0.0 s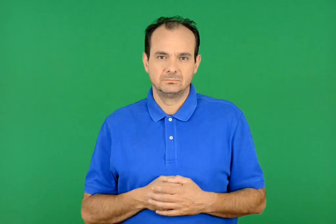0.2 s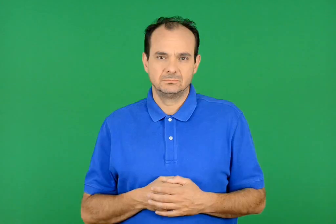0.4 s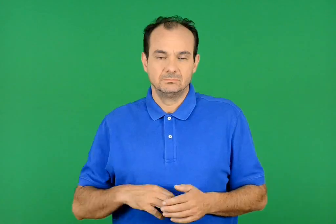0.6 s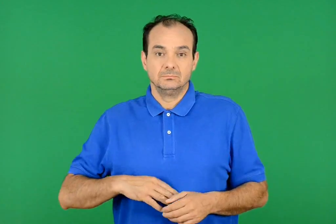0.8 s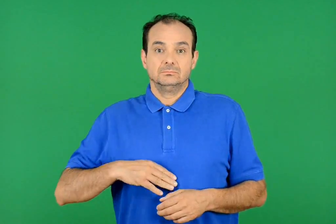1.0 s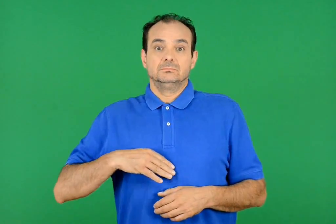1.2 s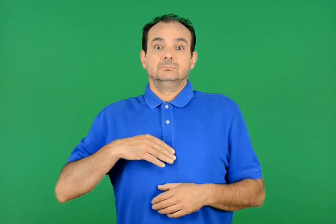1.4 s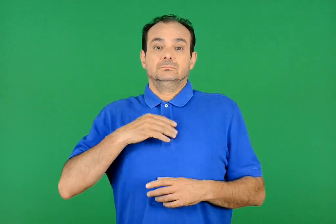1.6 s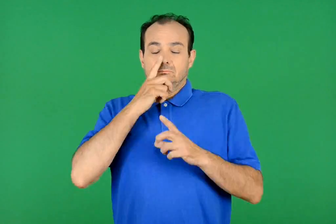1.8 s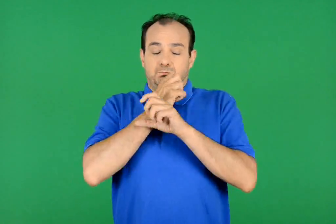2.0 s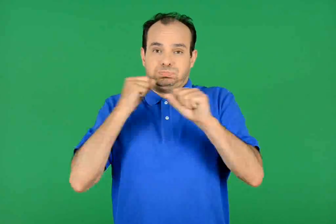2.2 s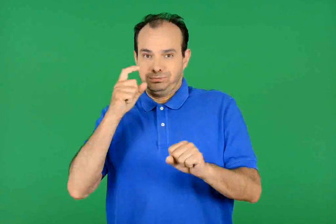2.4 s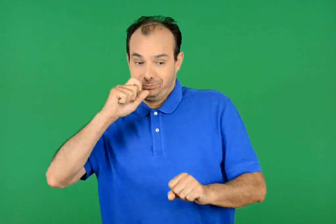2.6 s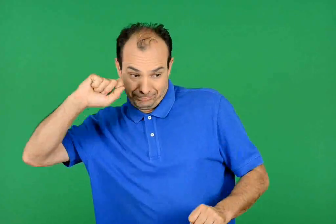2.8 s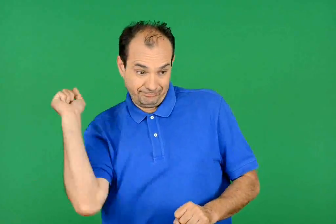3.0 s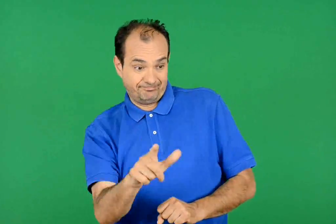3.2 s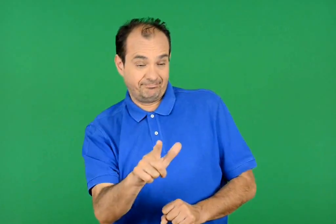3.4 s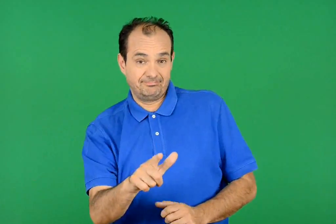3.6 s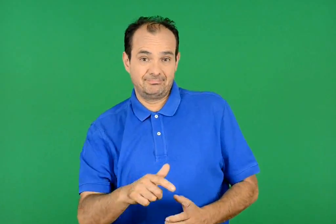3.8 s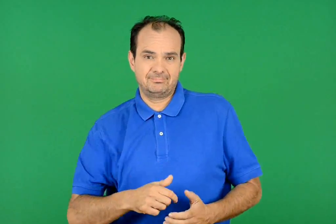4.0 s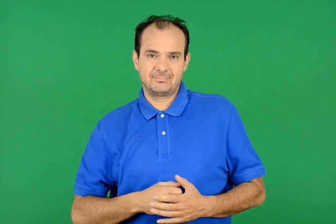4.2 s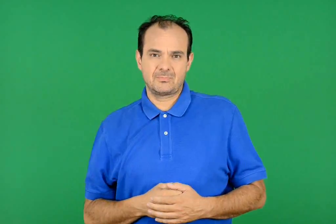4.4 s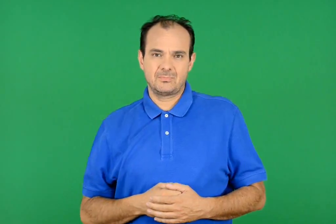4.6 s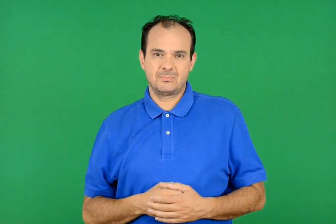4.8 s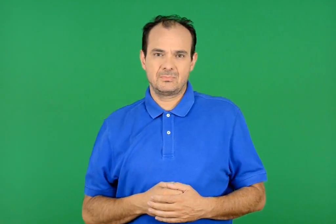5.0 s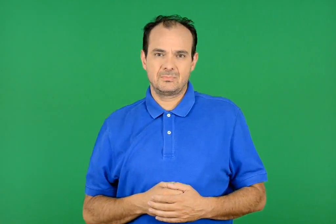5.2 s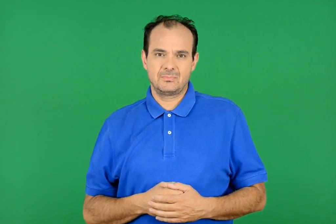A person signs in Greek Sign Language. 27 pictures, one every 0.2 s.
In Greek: είμαι πολύ θυμωμένος , αγανακτώ
